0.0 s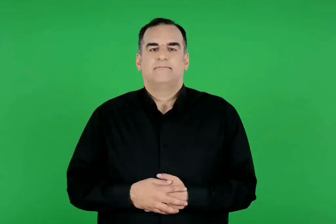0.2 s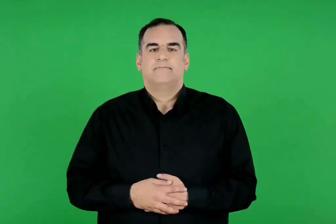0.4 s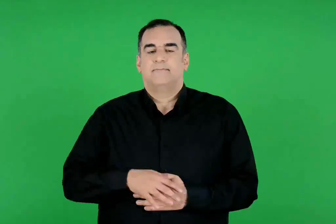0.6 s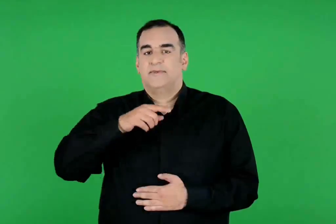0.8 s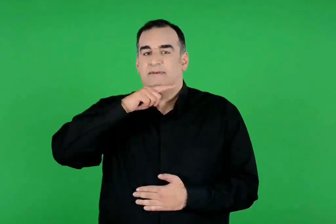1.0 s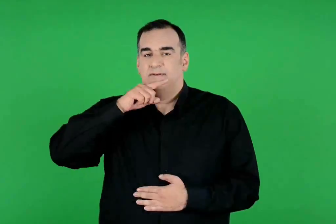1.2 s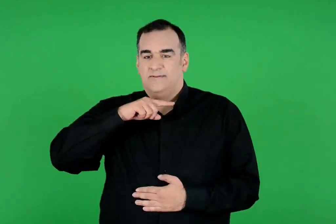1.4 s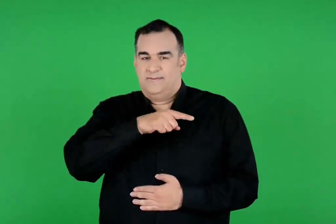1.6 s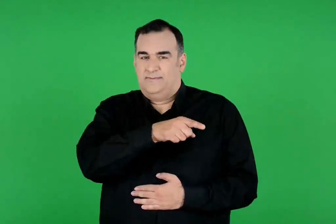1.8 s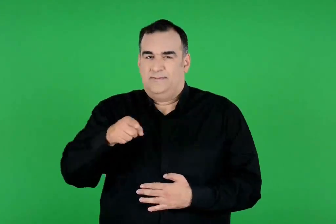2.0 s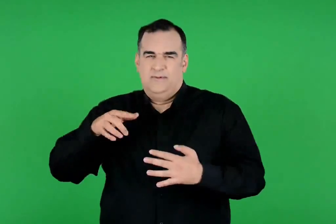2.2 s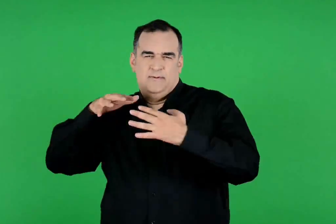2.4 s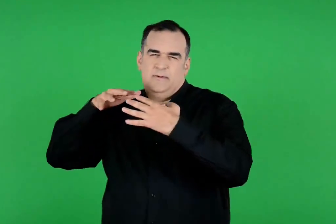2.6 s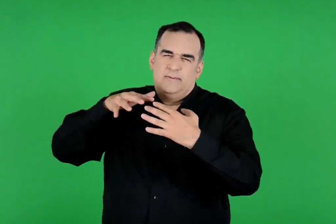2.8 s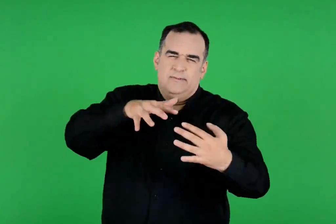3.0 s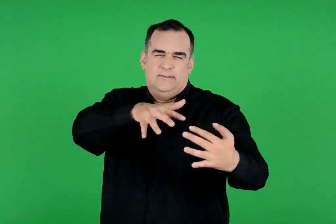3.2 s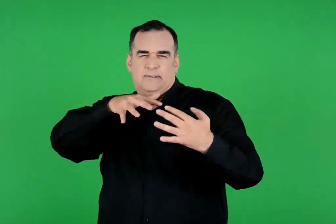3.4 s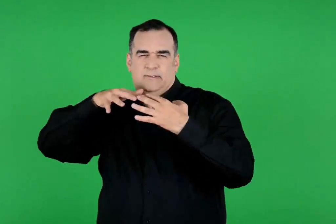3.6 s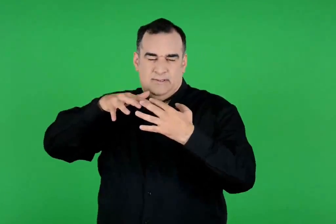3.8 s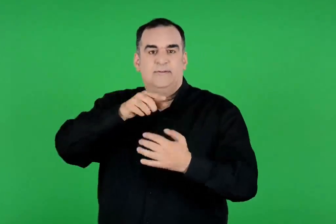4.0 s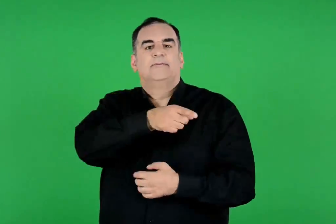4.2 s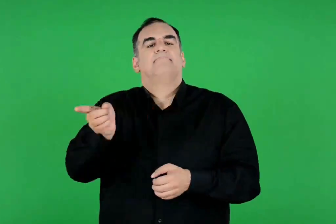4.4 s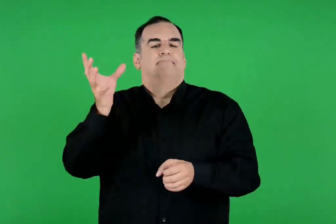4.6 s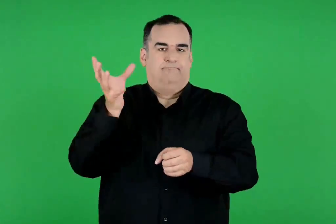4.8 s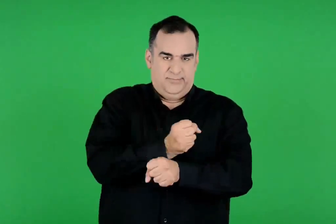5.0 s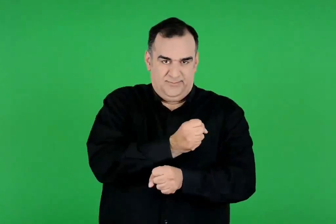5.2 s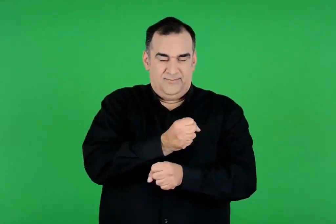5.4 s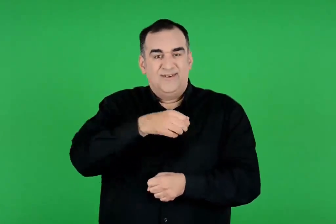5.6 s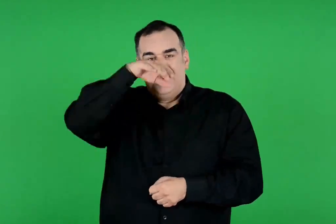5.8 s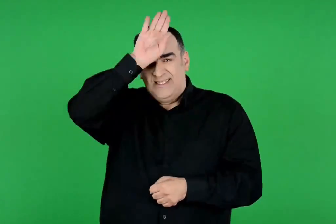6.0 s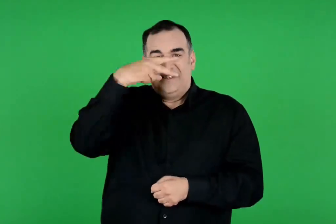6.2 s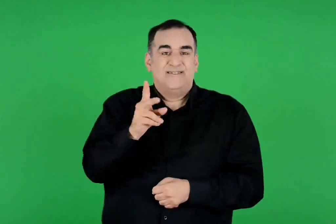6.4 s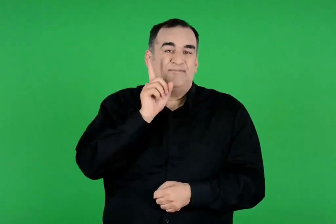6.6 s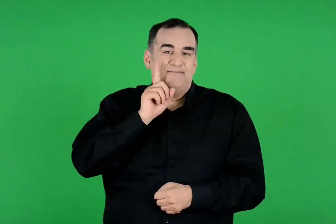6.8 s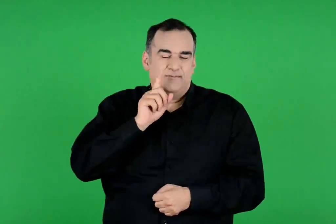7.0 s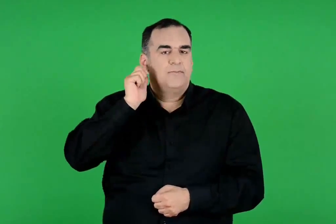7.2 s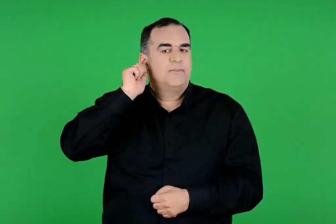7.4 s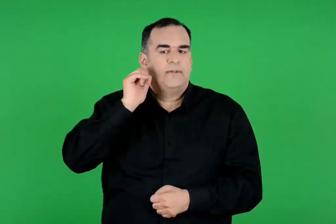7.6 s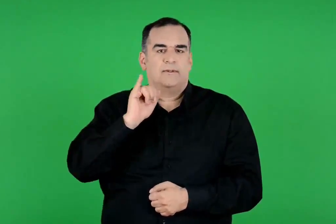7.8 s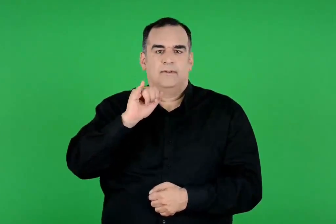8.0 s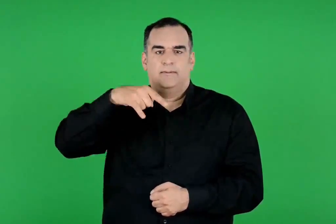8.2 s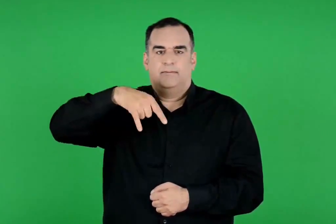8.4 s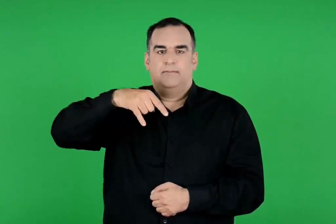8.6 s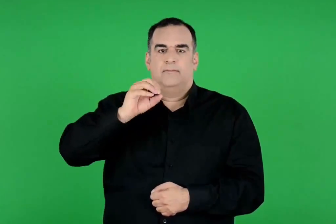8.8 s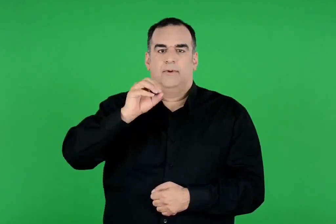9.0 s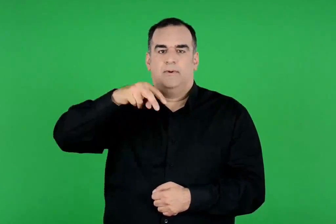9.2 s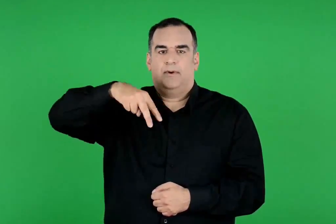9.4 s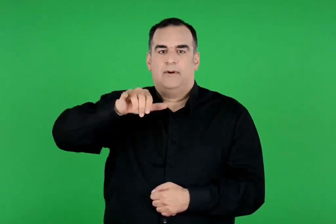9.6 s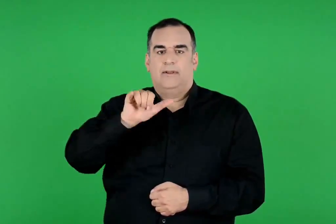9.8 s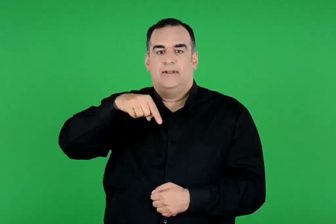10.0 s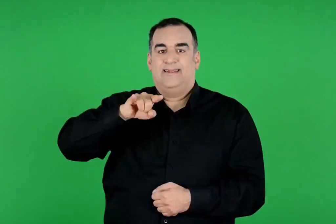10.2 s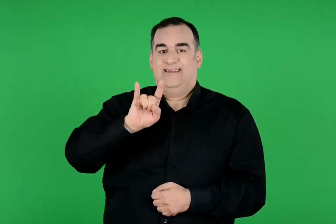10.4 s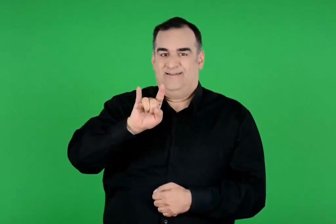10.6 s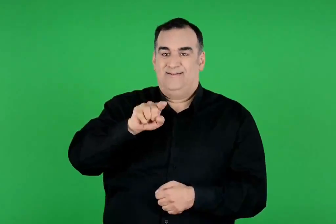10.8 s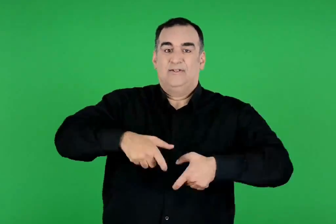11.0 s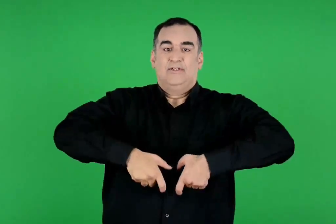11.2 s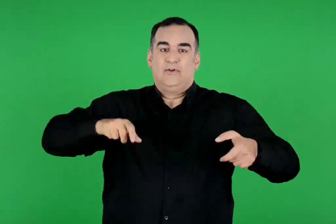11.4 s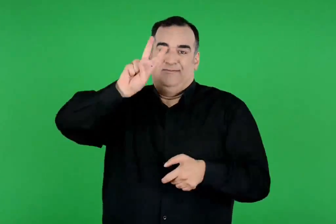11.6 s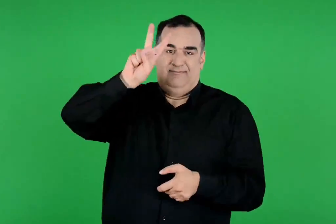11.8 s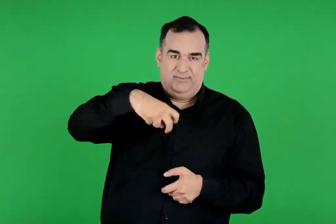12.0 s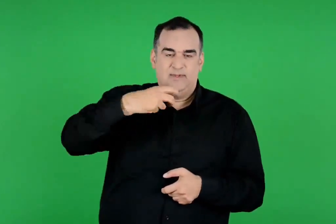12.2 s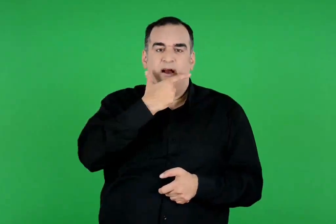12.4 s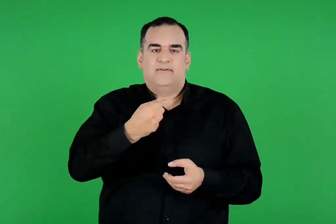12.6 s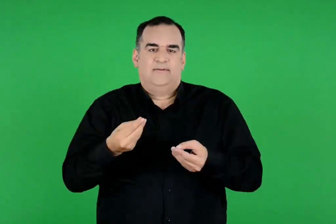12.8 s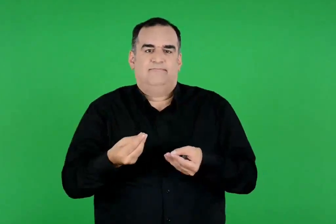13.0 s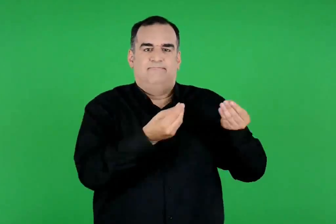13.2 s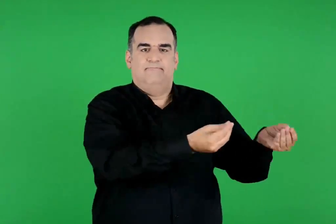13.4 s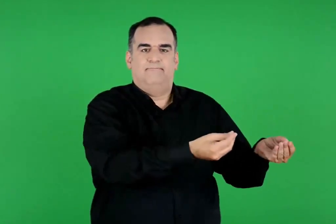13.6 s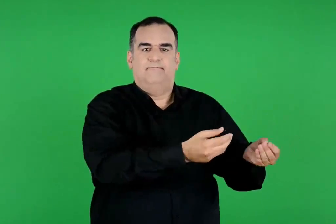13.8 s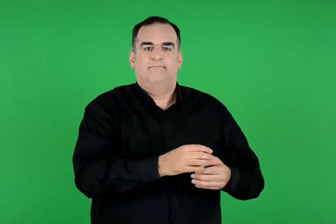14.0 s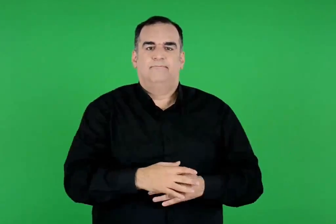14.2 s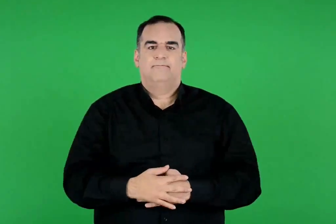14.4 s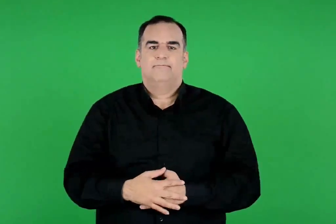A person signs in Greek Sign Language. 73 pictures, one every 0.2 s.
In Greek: ο ηρακλής πολέμησε μαζί τους , τις νίκησε και πήρε τη ζώνη της βασίλισσάς τους , της ιππολύτης , και την έφερε στον ευρυσθέα
